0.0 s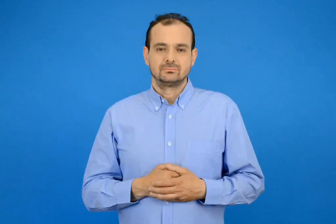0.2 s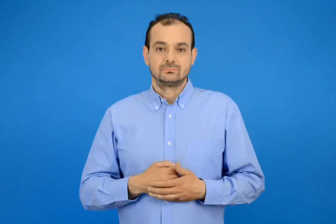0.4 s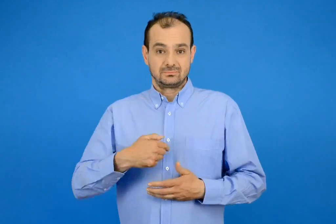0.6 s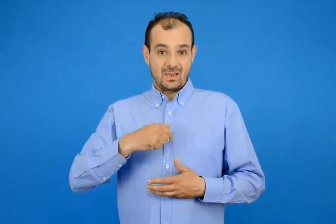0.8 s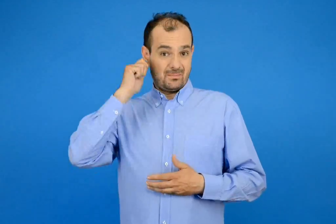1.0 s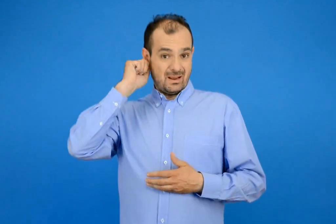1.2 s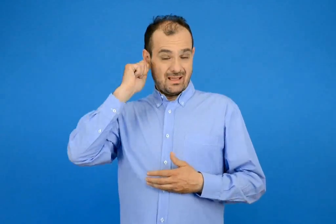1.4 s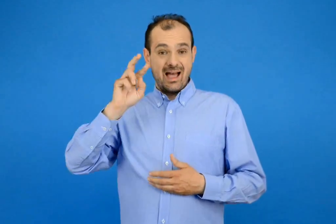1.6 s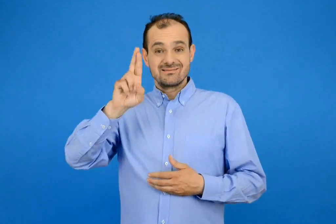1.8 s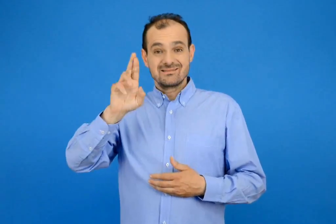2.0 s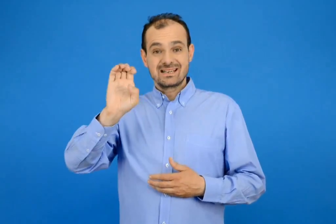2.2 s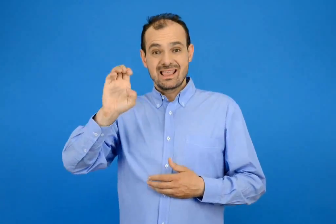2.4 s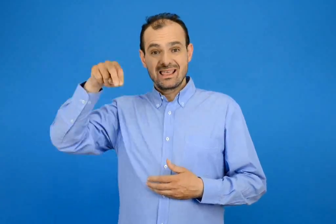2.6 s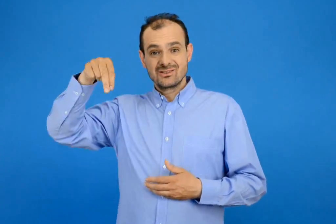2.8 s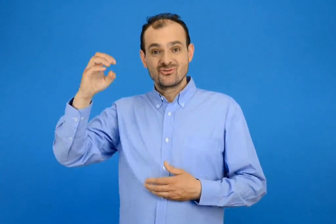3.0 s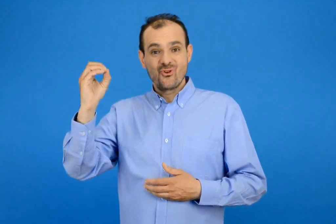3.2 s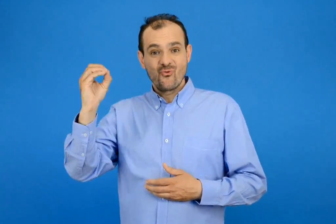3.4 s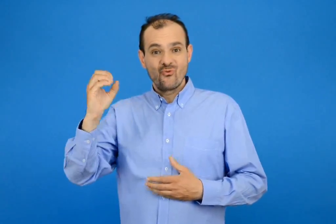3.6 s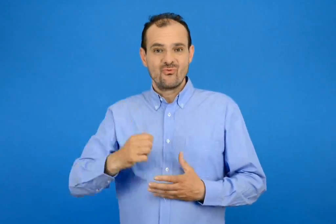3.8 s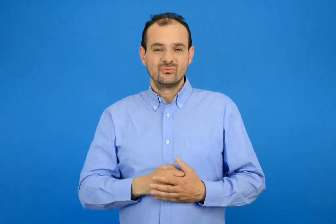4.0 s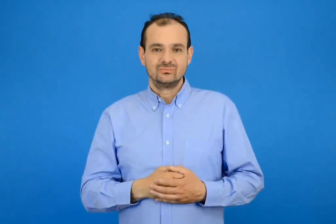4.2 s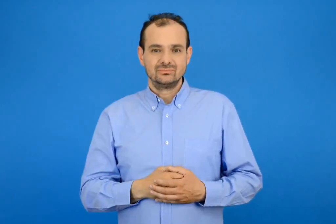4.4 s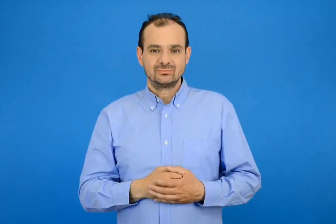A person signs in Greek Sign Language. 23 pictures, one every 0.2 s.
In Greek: με λένε ρέον
